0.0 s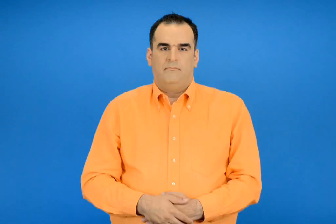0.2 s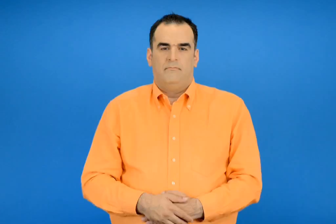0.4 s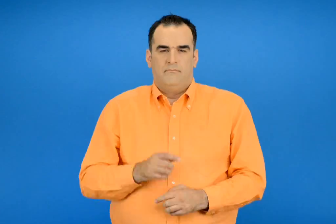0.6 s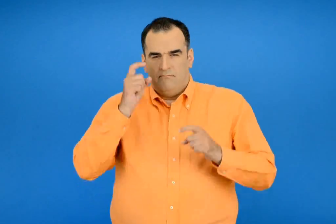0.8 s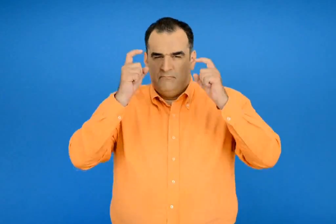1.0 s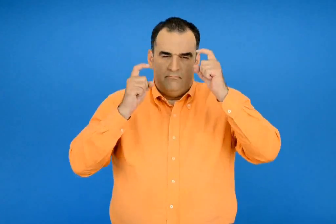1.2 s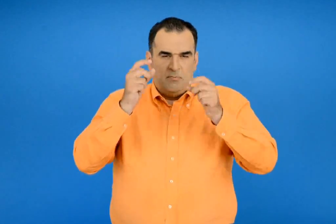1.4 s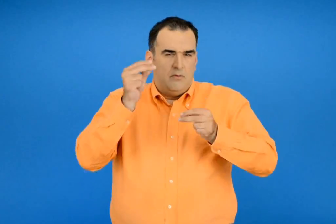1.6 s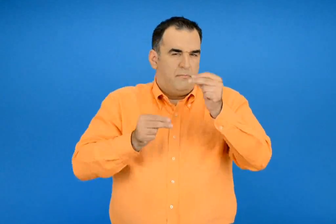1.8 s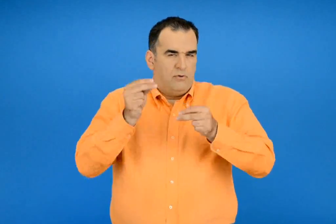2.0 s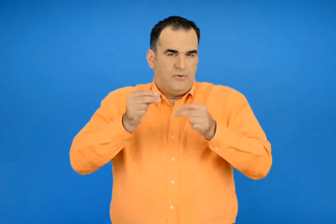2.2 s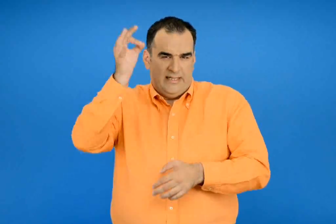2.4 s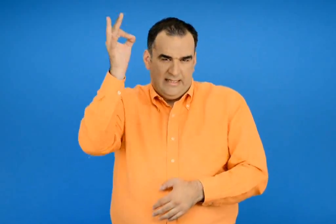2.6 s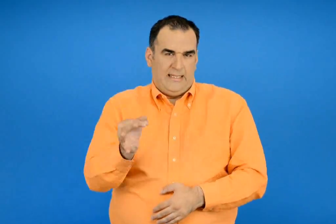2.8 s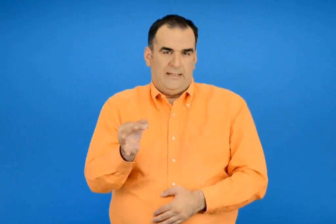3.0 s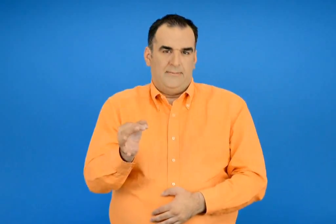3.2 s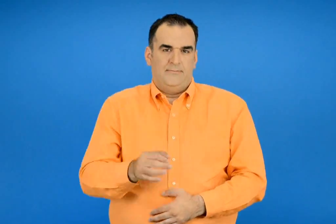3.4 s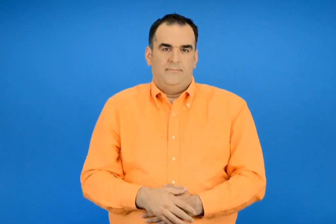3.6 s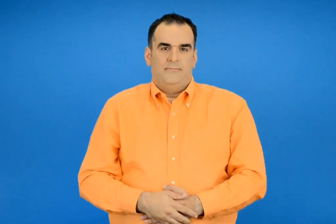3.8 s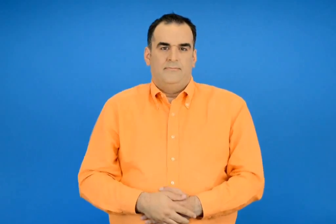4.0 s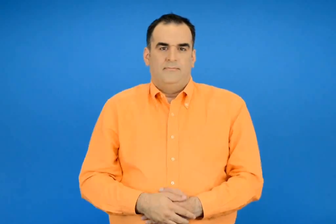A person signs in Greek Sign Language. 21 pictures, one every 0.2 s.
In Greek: υπολογίζω με ακρίβεια
